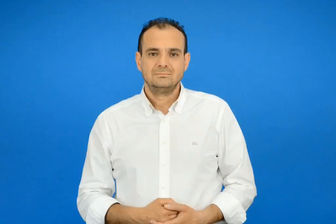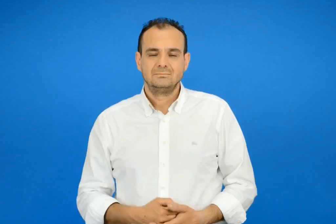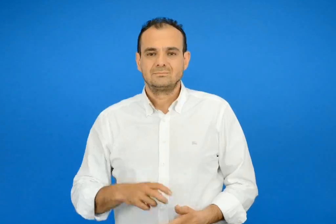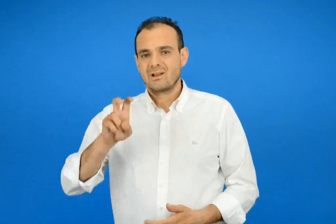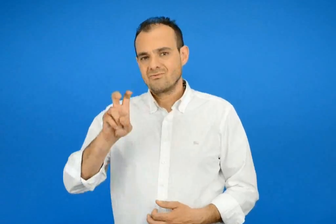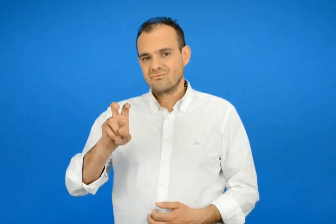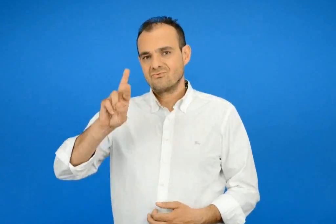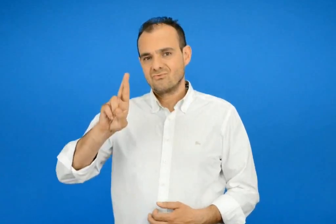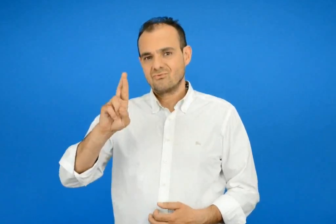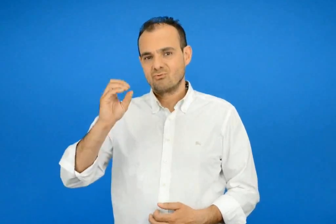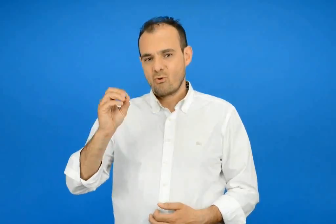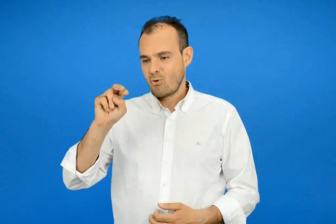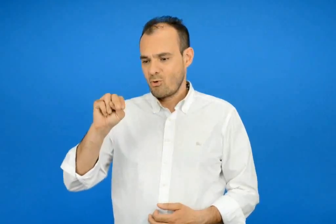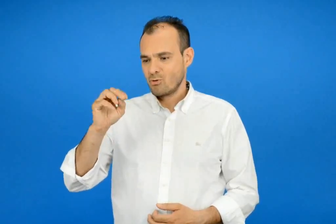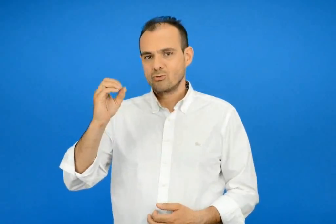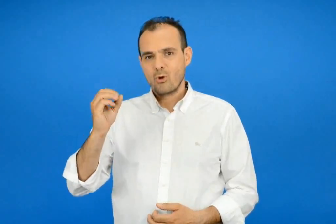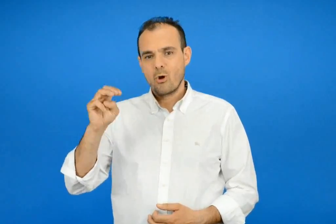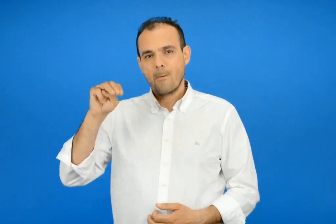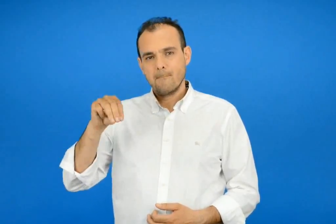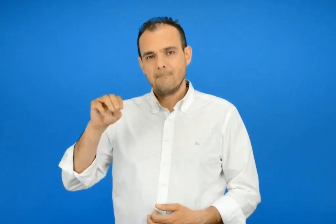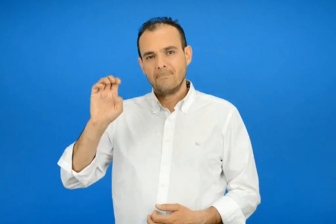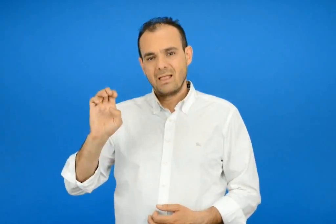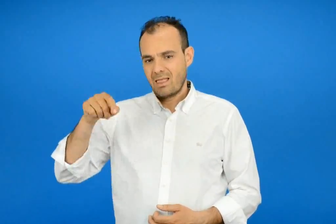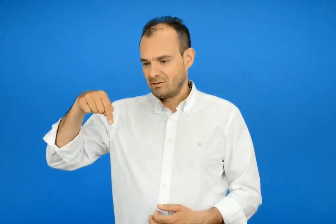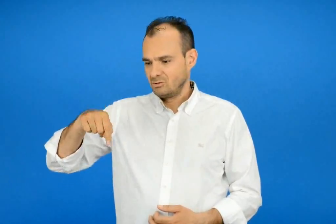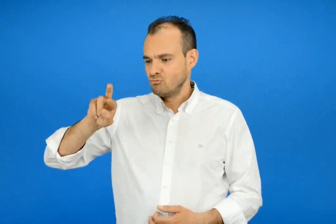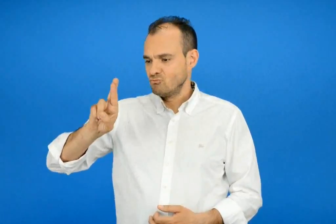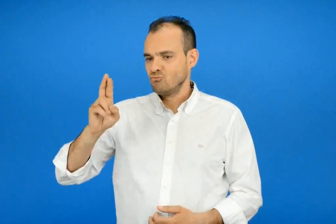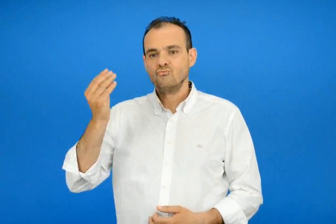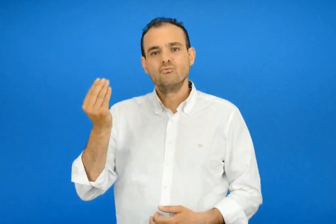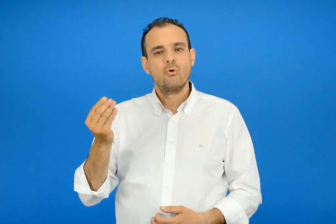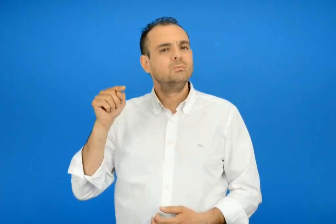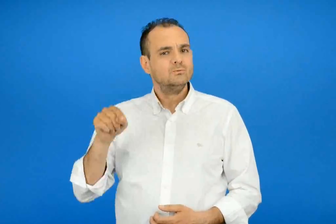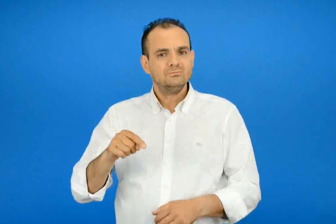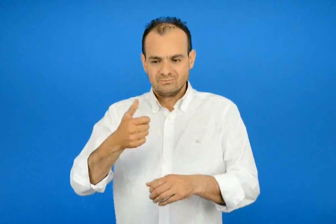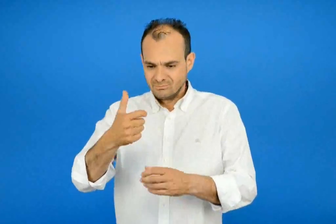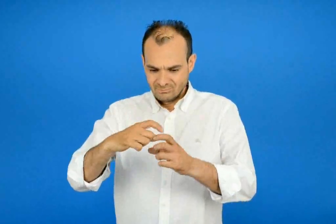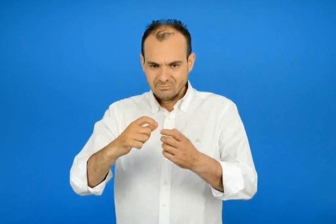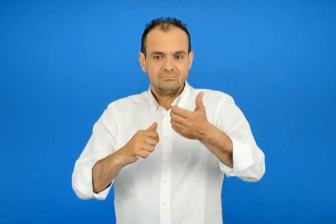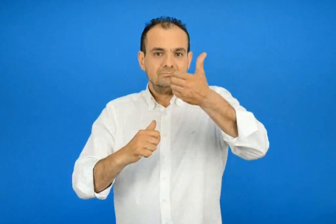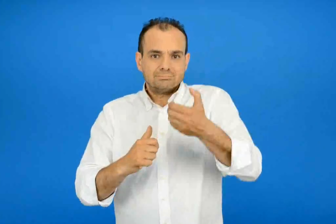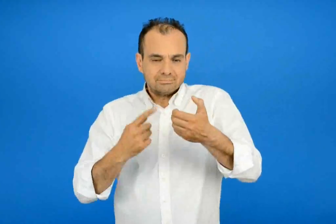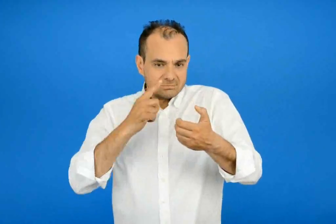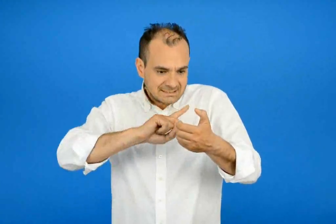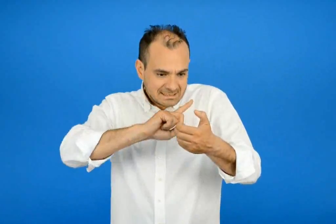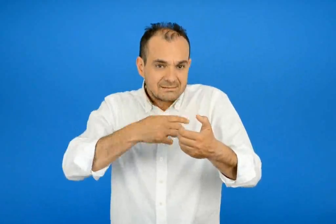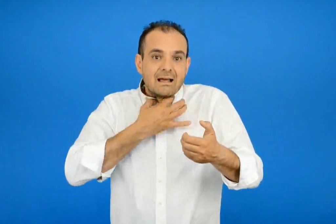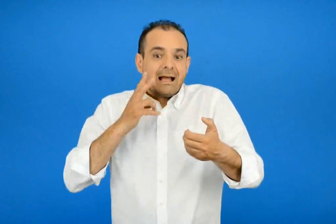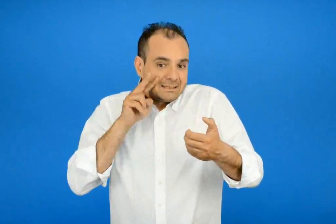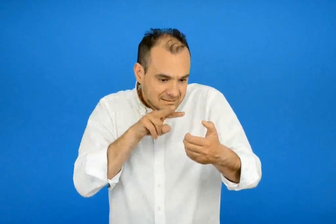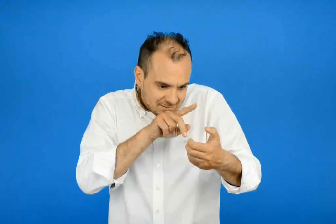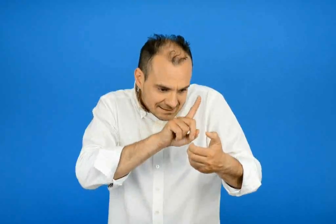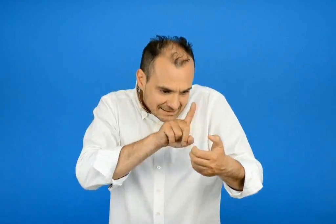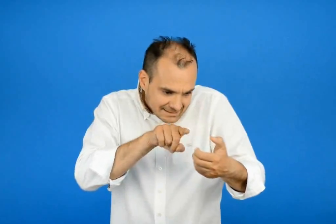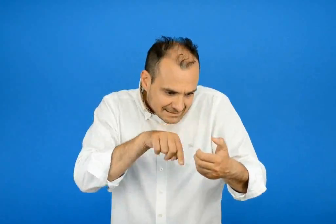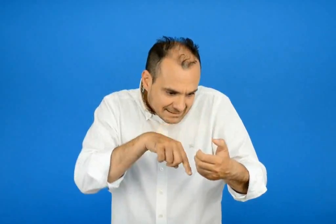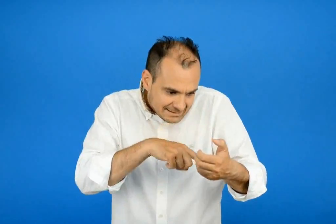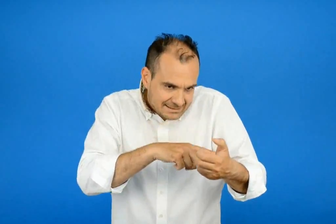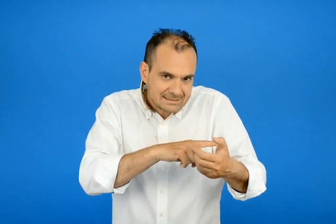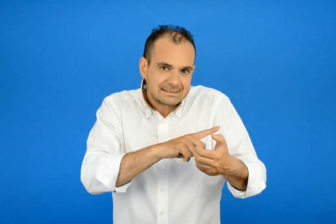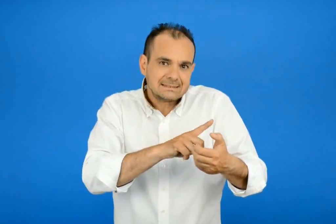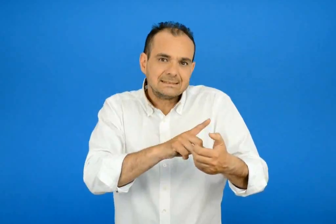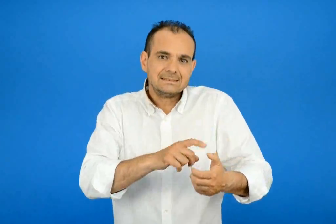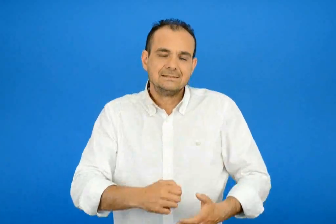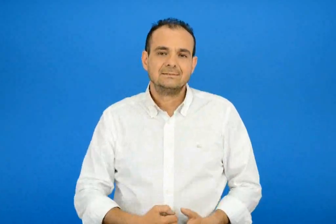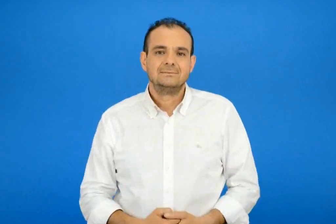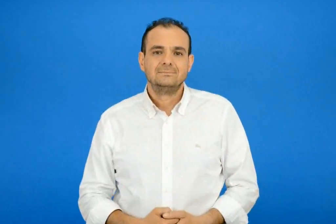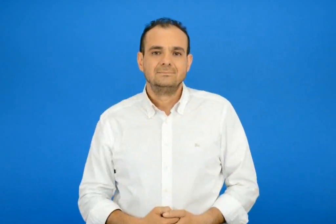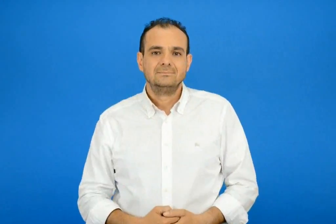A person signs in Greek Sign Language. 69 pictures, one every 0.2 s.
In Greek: χρονομετρώ μετρώ τον χρόνο που χρειάζεται για κάτι
